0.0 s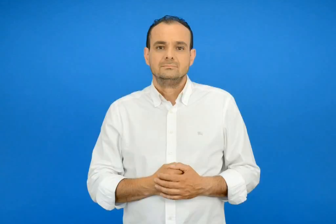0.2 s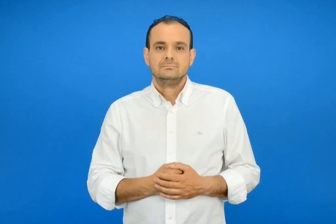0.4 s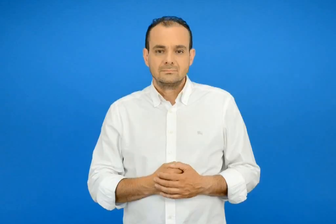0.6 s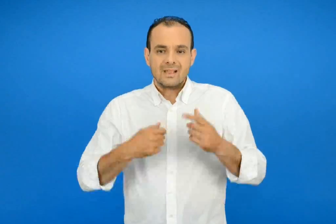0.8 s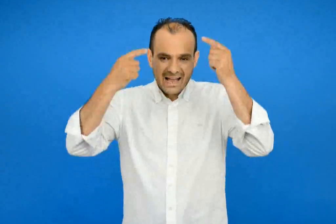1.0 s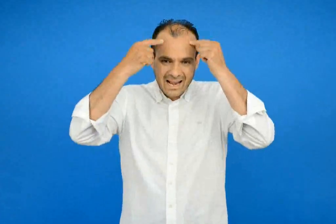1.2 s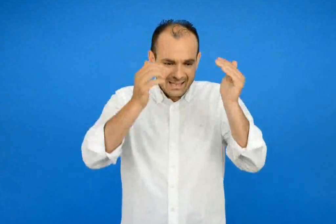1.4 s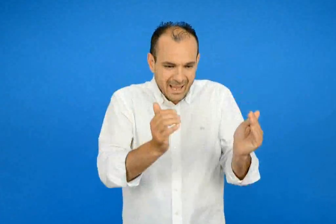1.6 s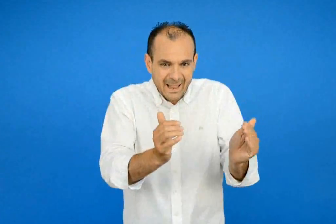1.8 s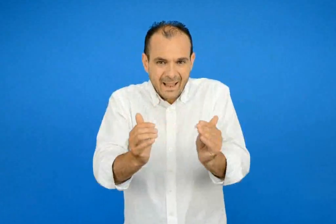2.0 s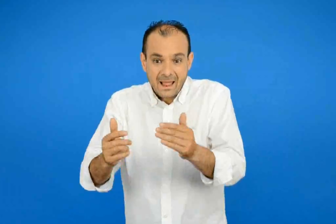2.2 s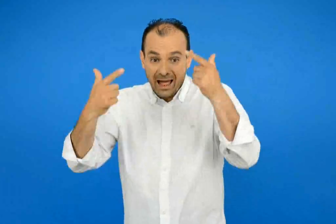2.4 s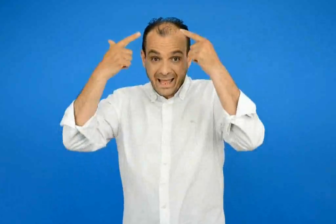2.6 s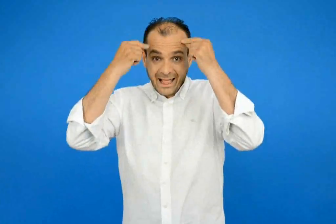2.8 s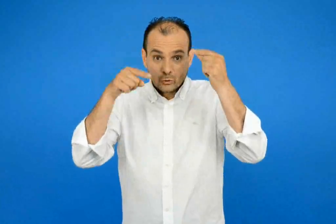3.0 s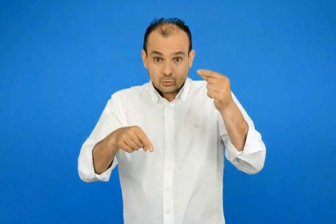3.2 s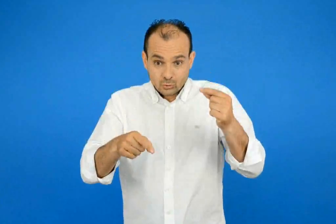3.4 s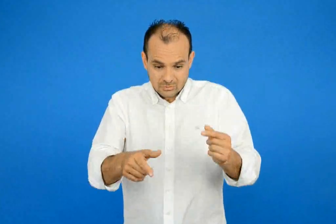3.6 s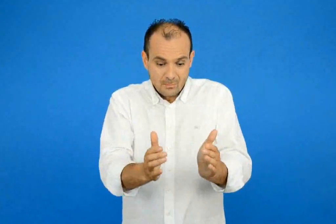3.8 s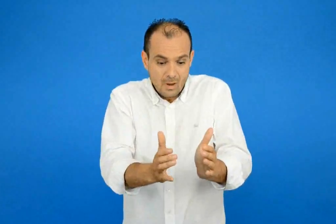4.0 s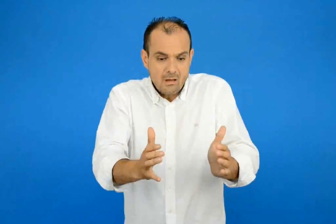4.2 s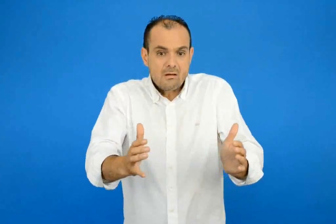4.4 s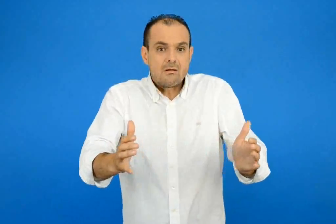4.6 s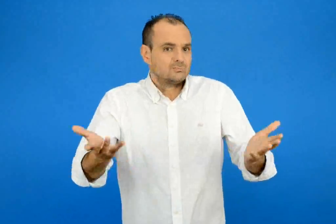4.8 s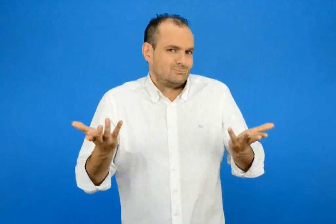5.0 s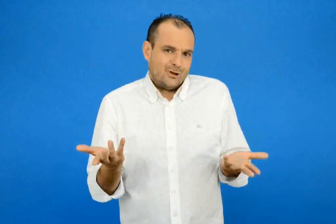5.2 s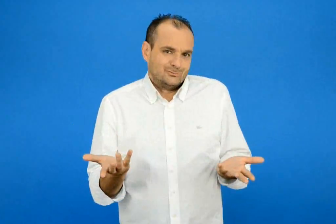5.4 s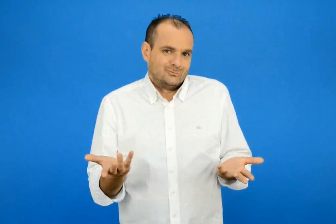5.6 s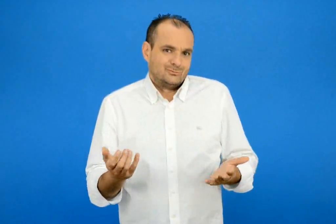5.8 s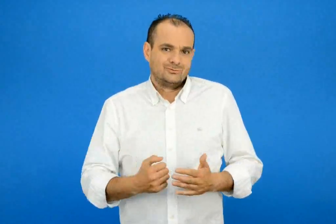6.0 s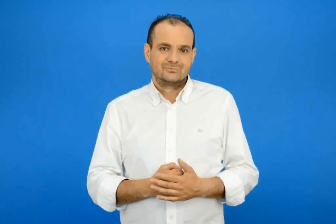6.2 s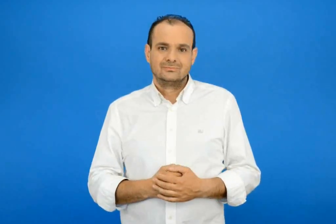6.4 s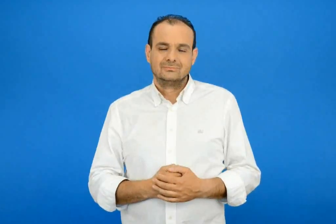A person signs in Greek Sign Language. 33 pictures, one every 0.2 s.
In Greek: πως μεγαλώνει ο λύκος τα λυκάκια ;
